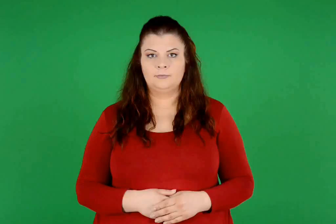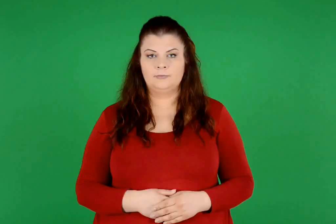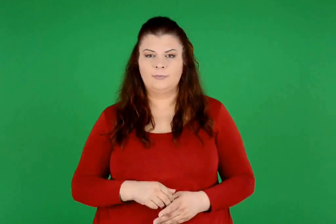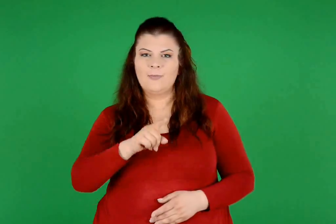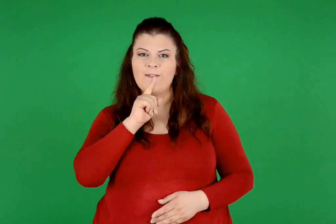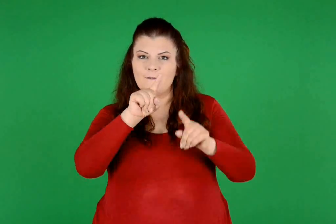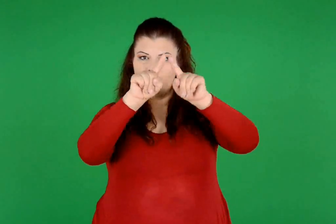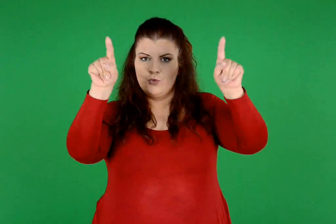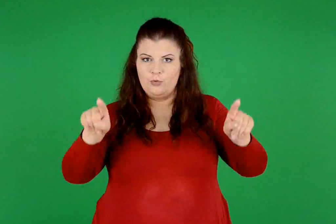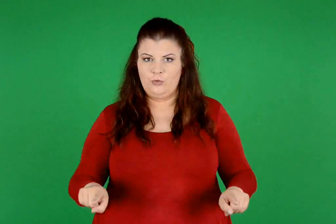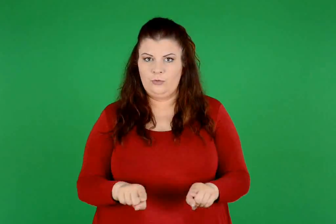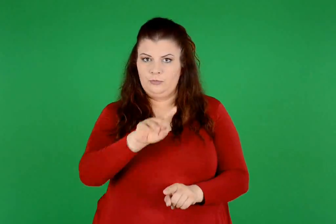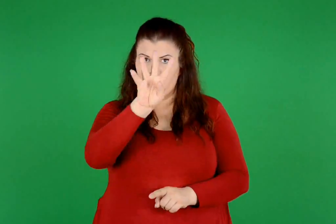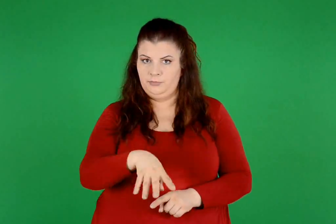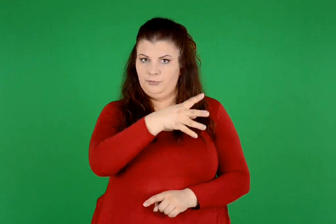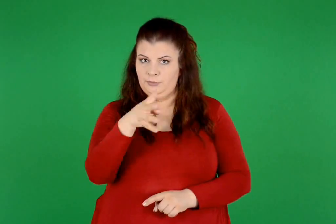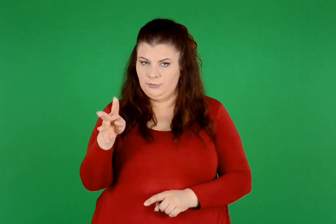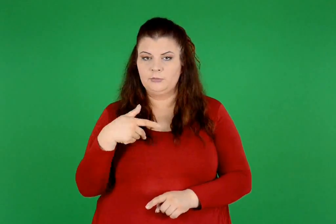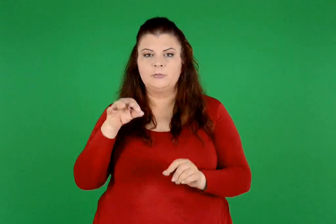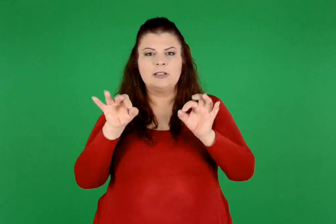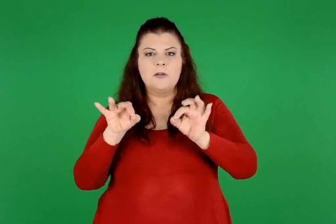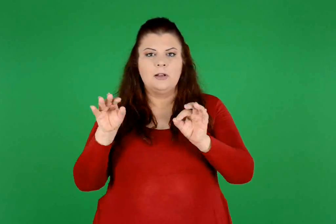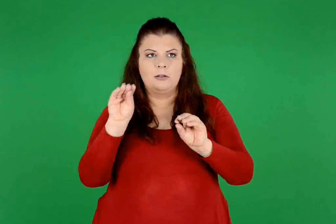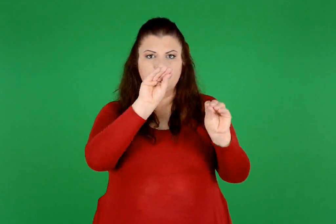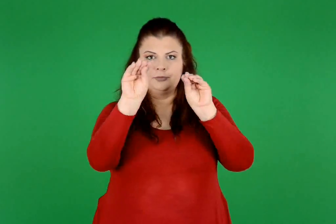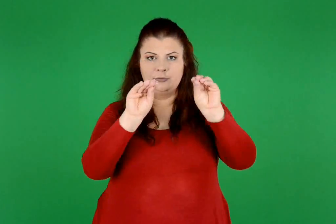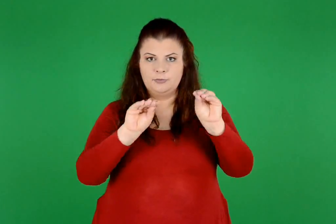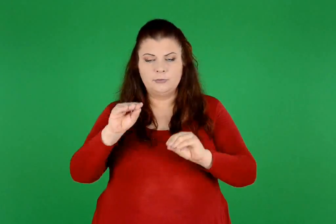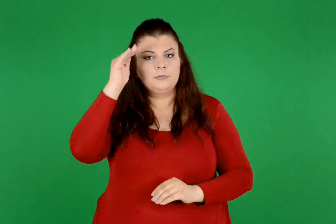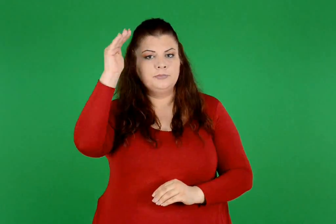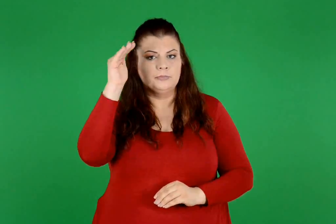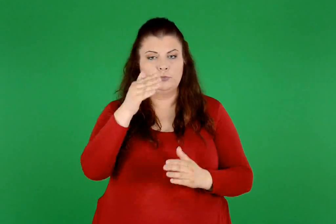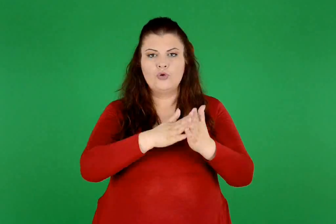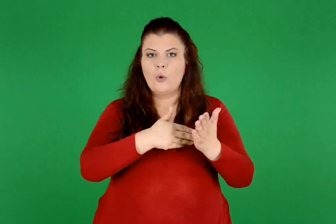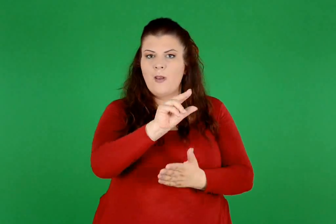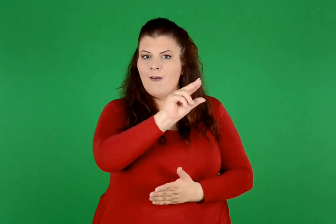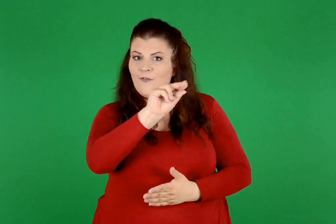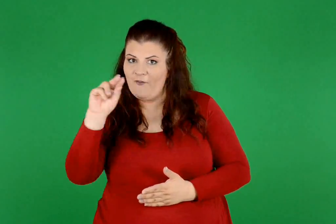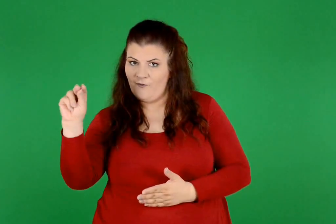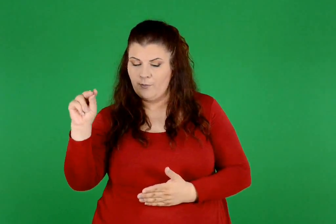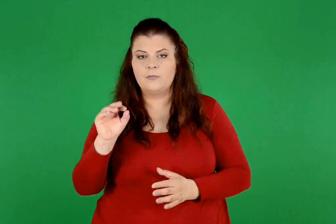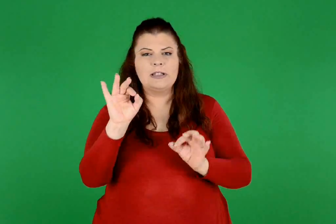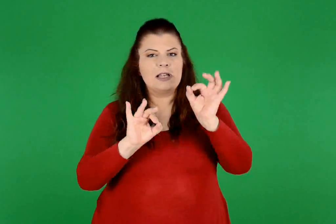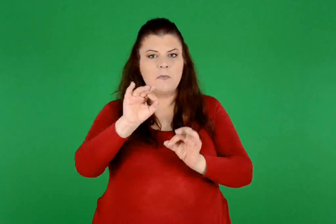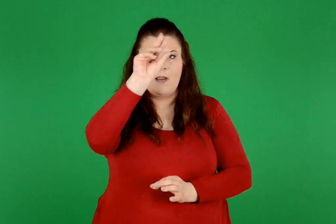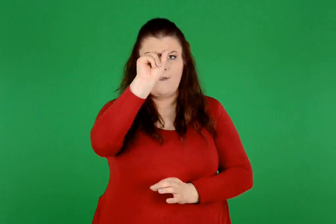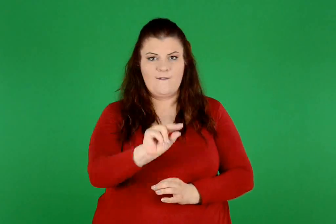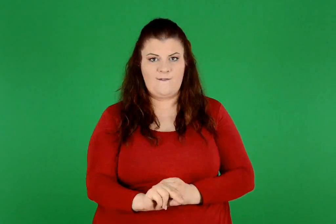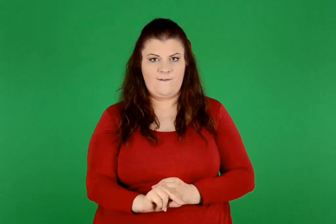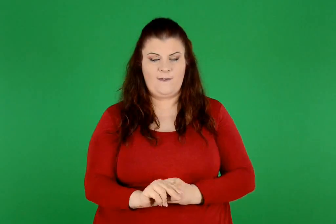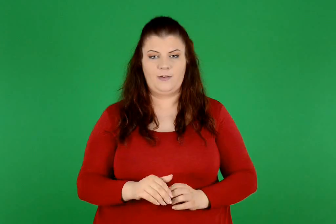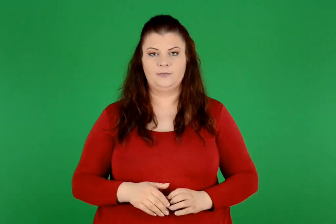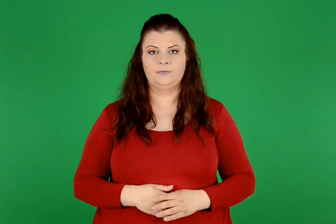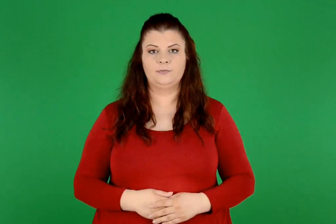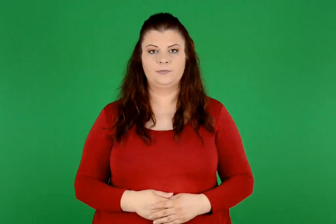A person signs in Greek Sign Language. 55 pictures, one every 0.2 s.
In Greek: στον πίνακα αυτό τοποθετήσαμε τα γεωμετρικά σχήματα με βάση το χρώμα και το σχήμα τους
